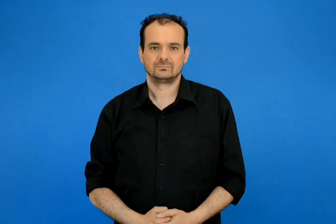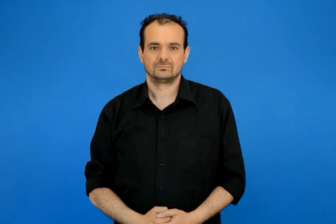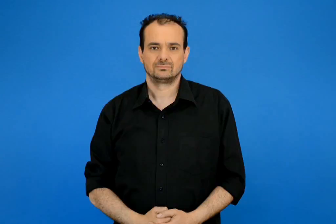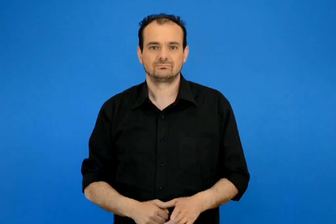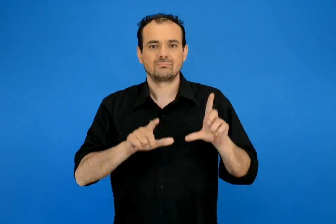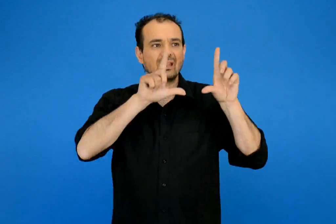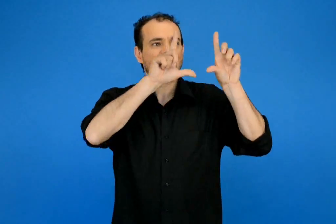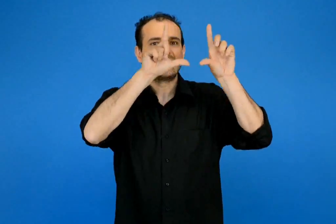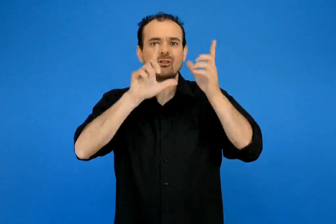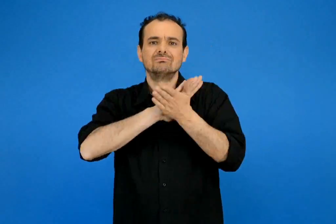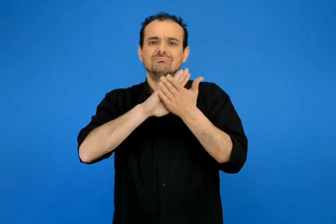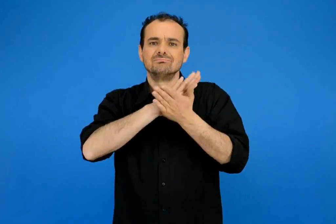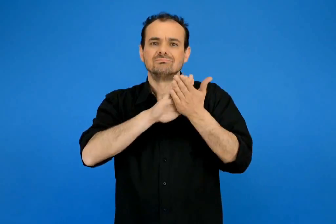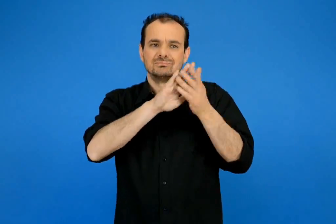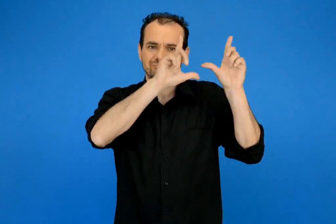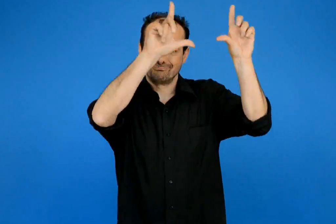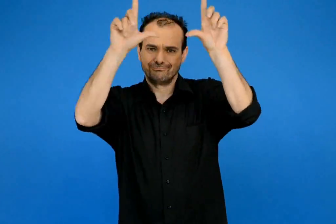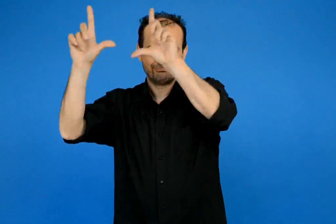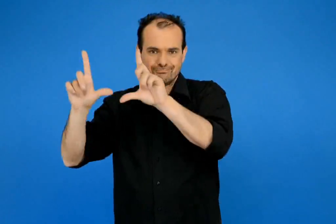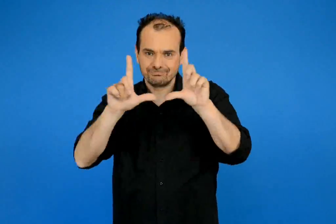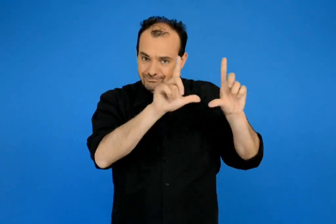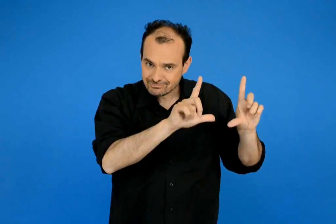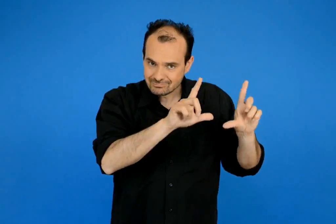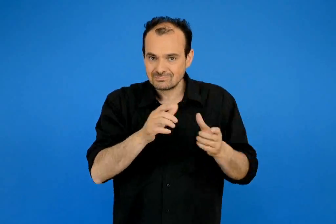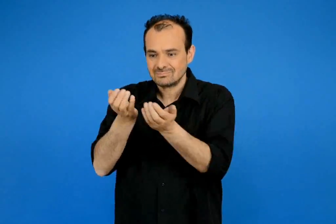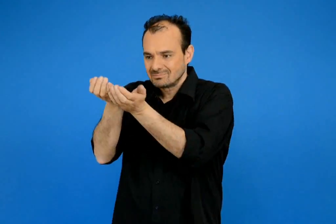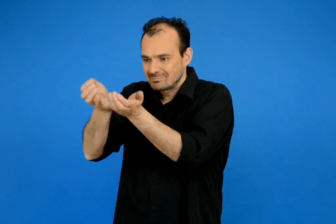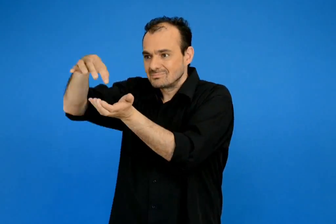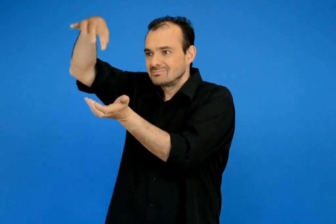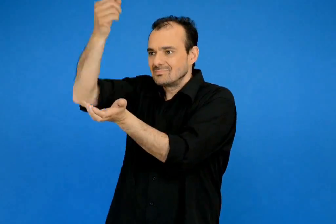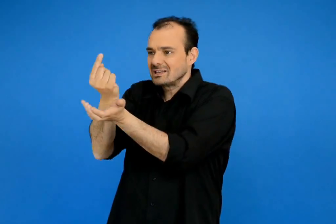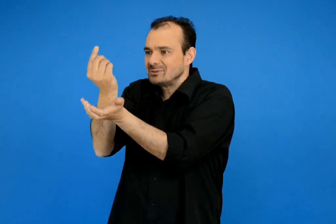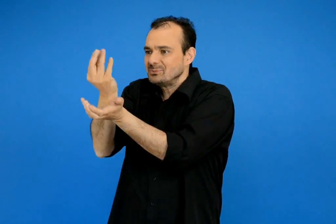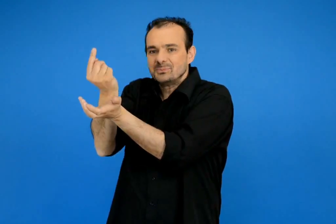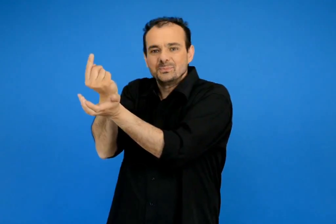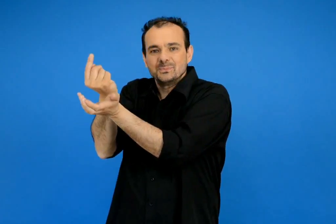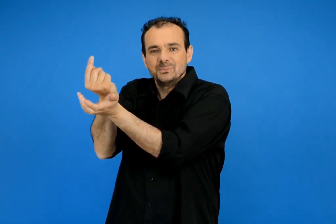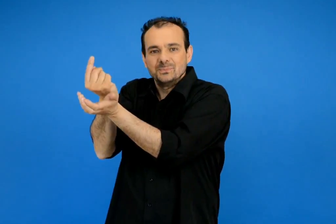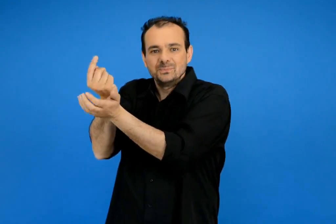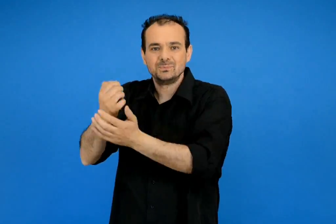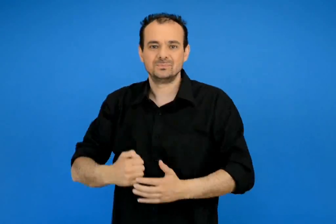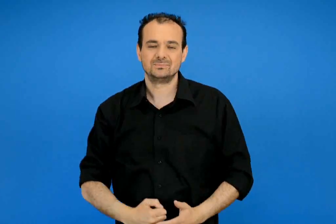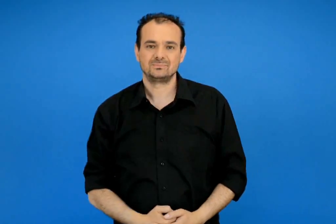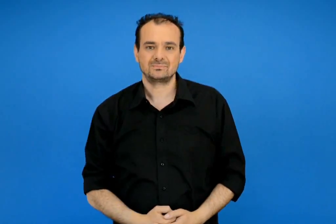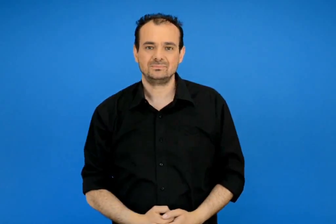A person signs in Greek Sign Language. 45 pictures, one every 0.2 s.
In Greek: εικόνες μανουάλια
